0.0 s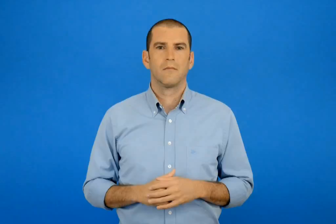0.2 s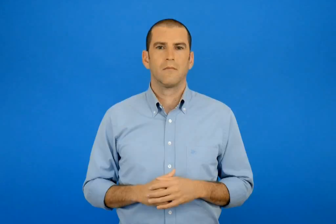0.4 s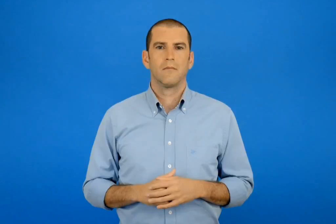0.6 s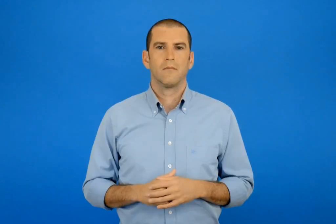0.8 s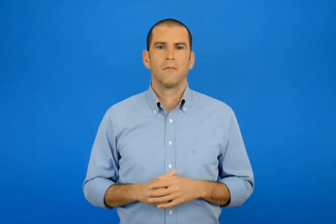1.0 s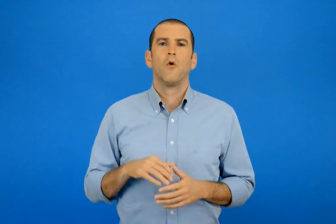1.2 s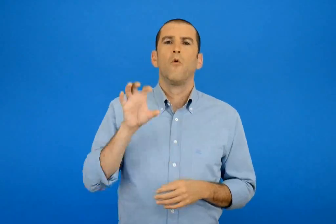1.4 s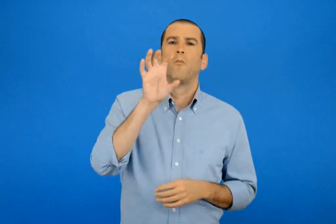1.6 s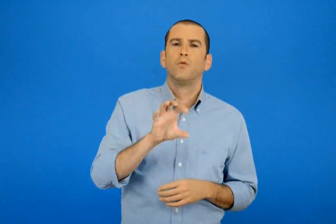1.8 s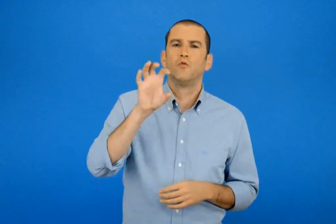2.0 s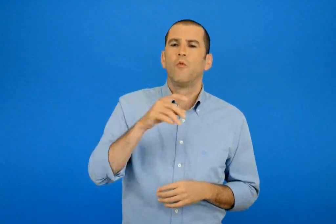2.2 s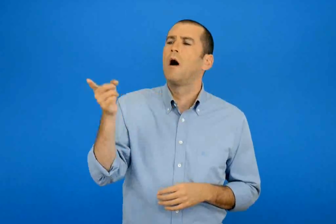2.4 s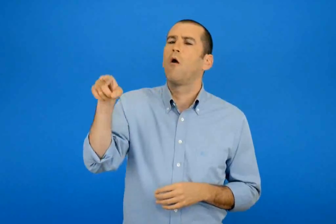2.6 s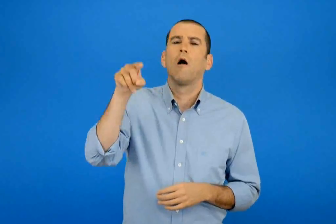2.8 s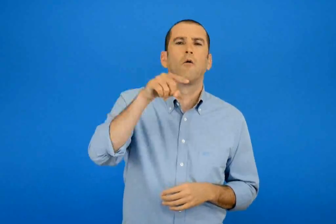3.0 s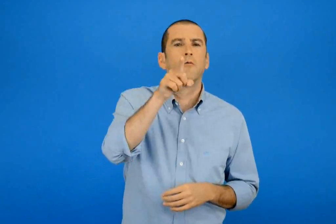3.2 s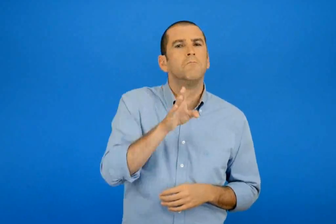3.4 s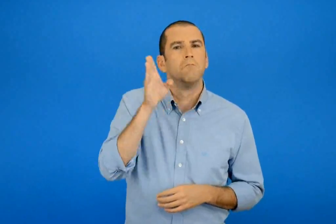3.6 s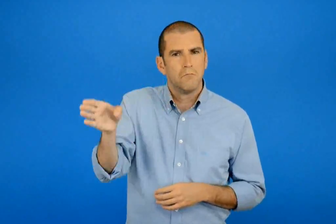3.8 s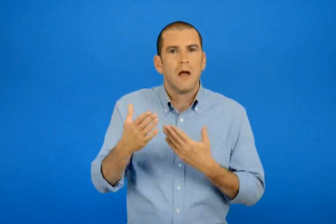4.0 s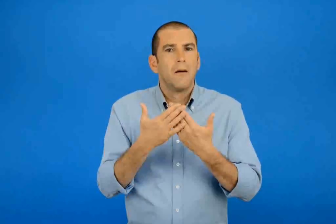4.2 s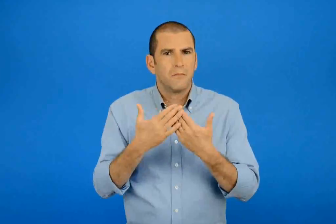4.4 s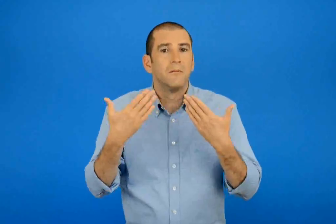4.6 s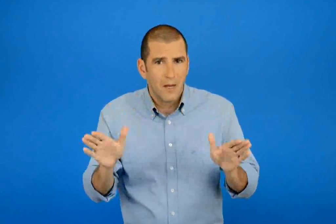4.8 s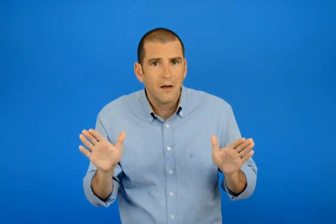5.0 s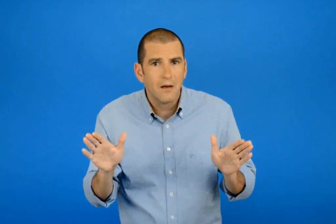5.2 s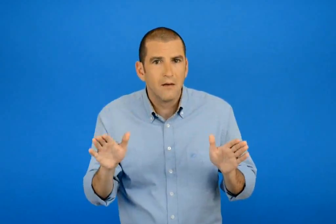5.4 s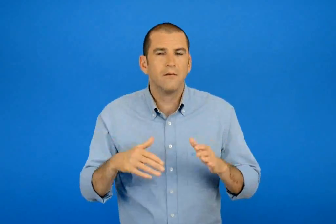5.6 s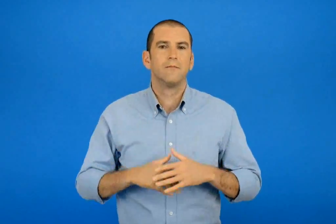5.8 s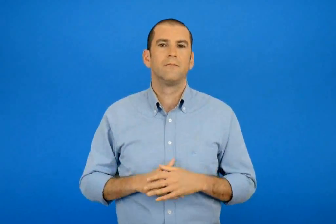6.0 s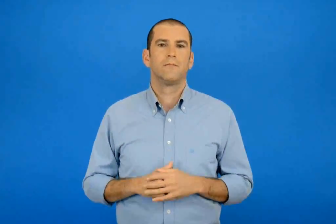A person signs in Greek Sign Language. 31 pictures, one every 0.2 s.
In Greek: έχεις επισκεφτεί κάποιό άλλο μουσείο ;
